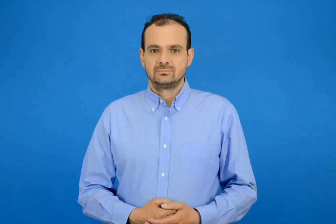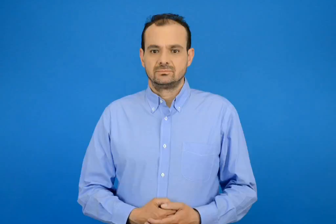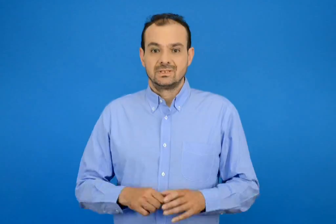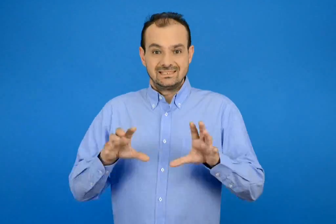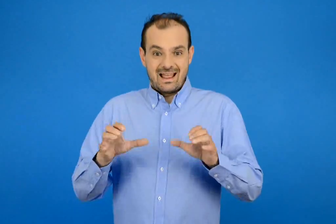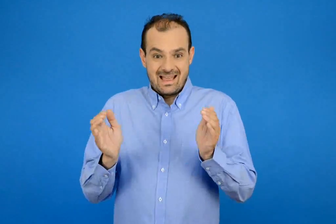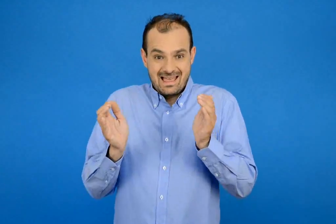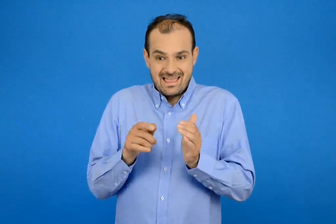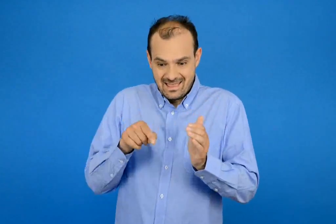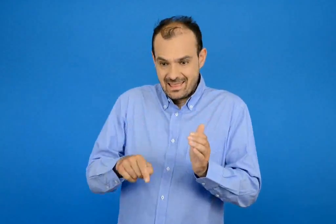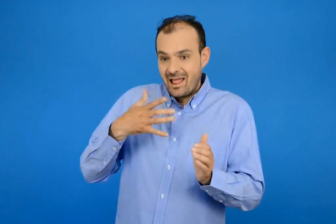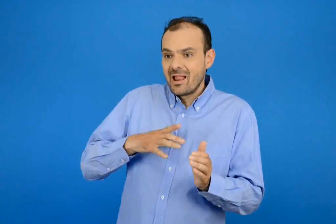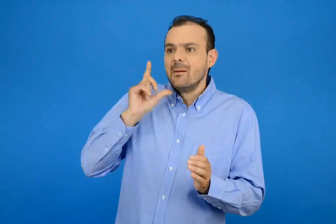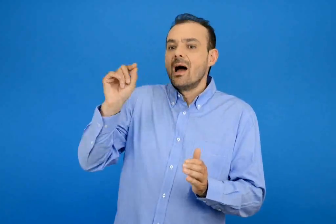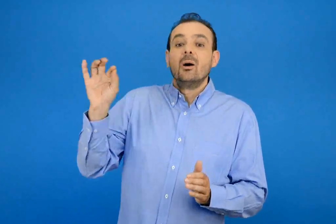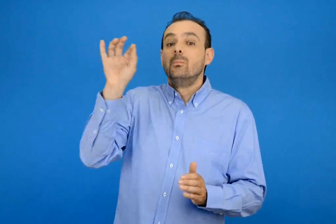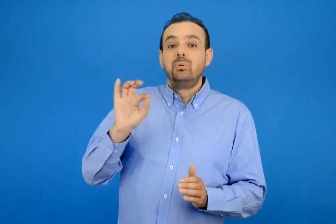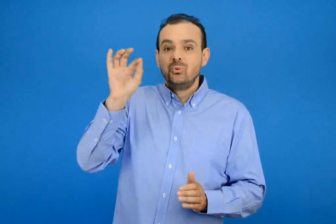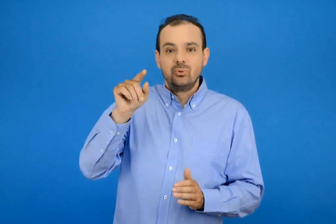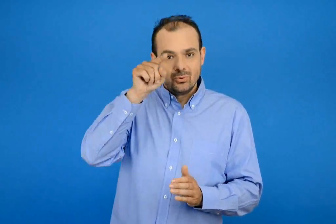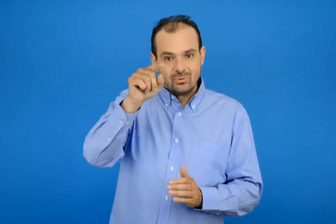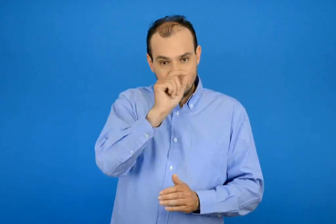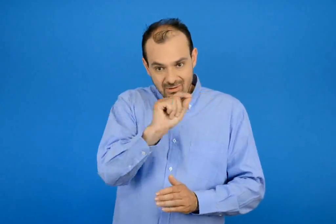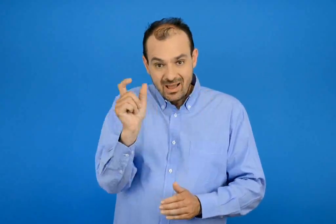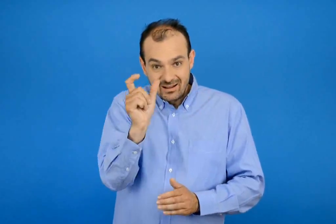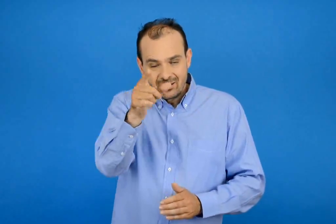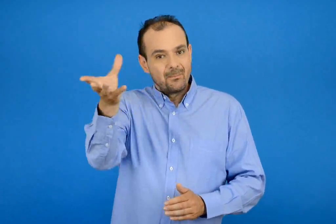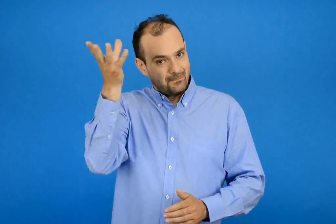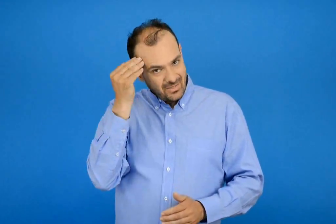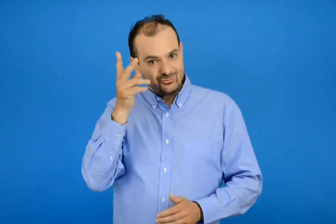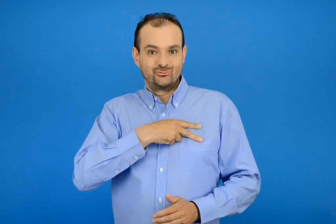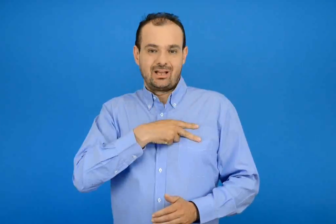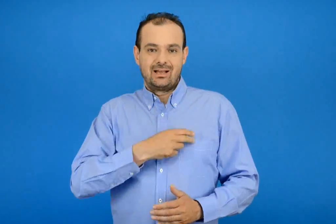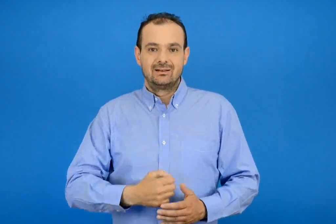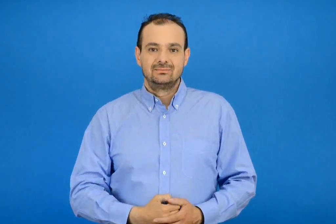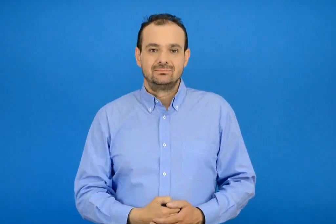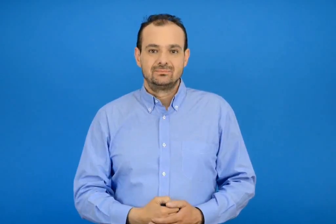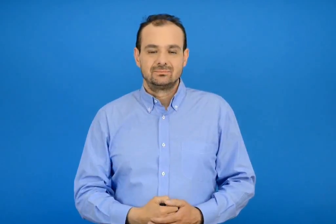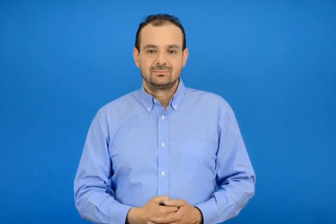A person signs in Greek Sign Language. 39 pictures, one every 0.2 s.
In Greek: μαθέ να γράφεις σωστά που θέλει να πάει το σκυλάκι
